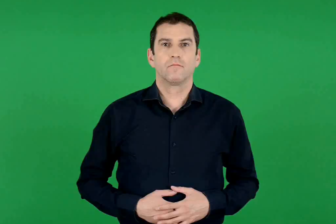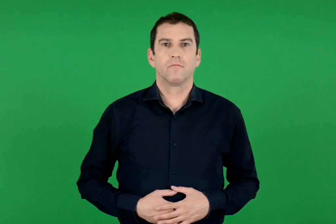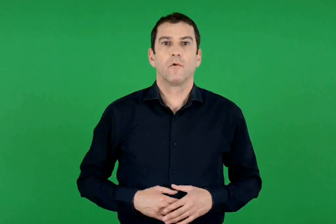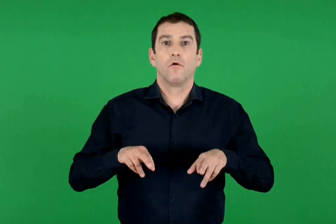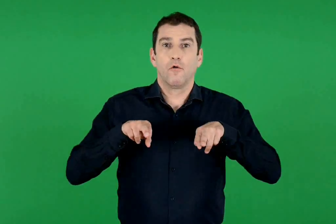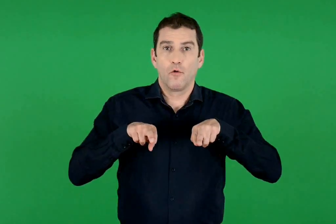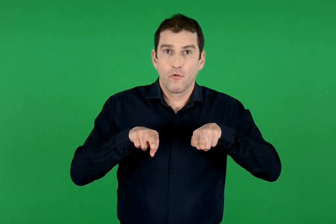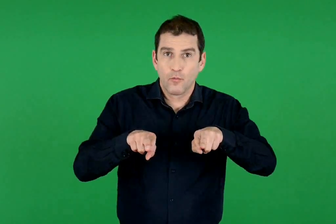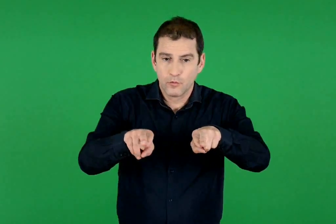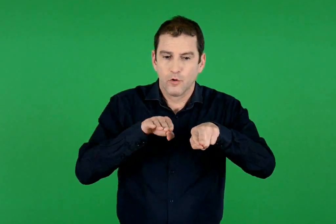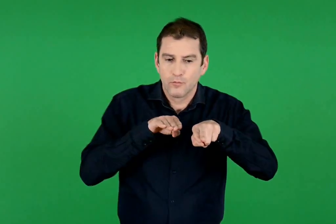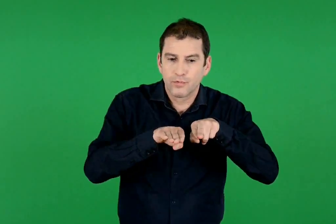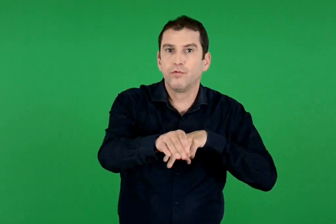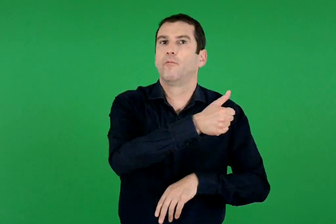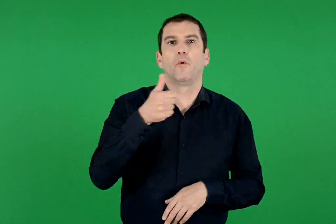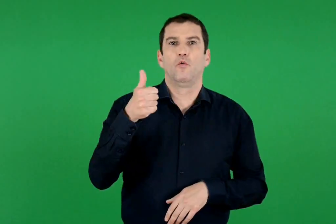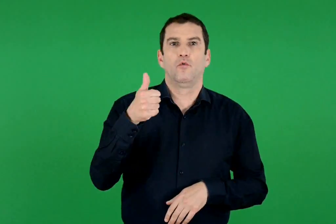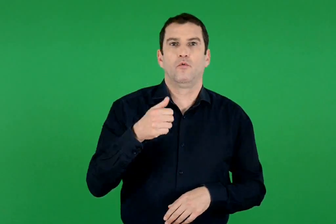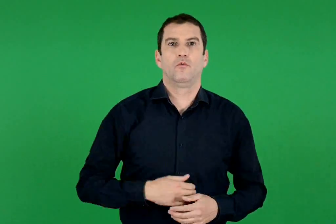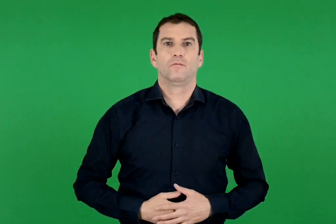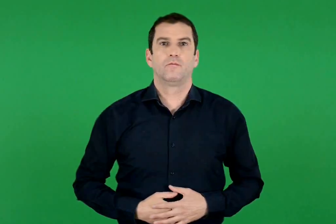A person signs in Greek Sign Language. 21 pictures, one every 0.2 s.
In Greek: μονόδρομος
